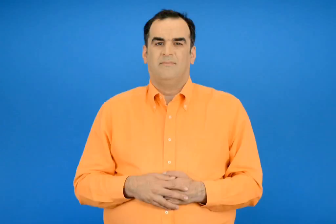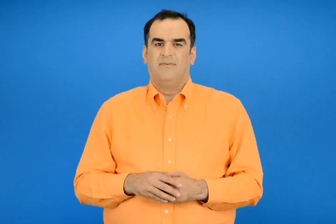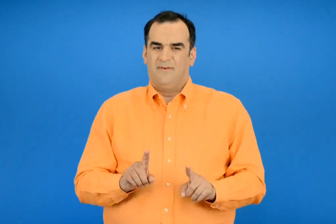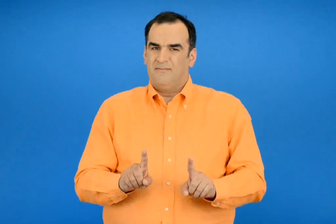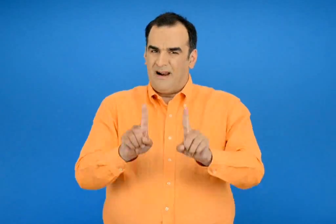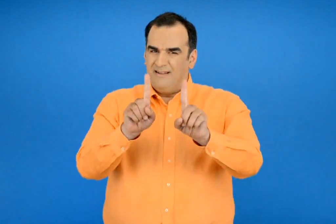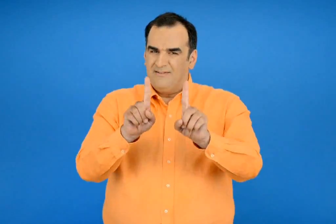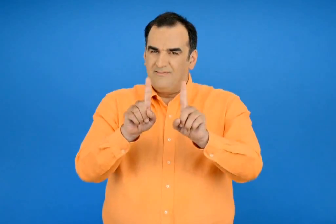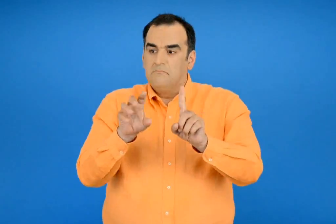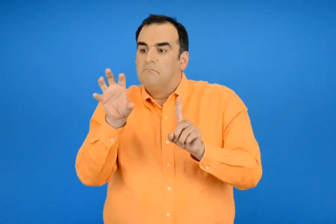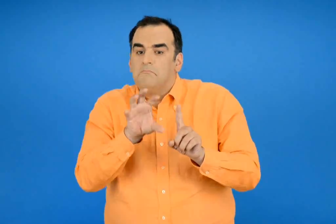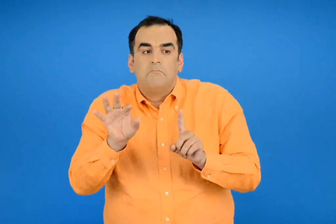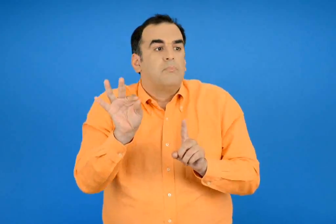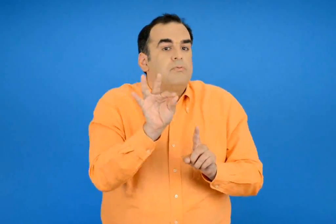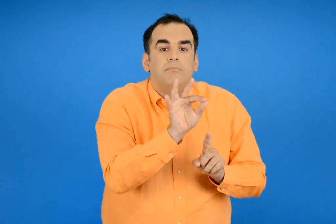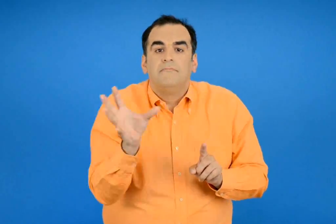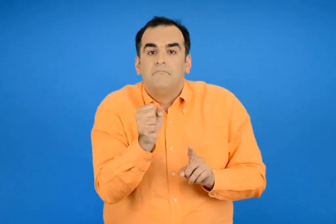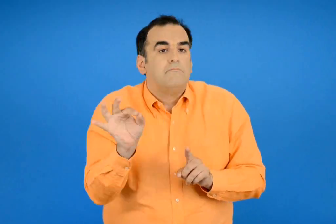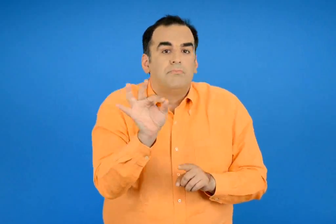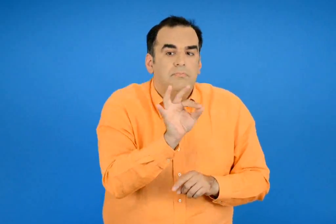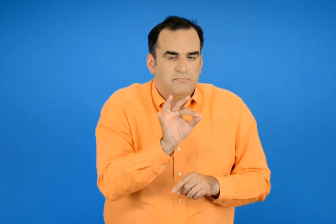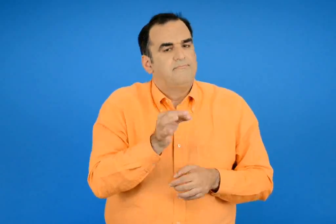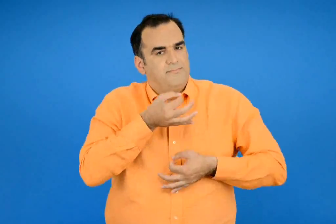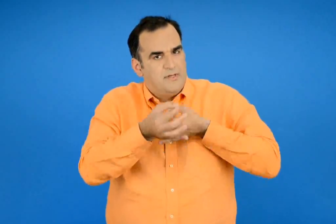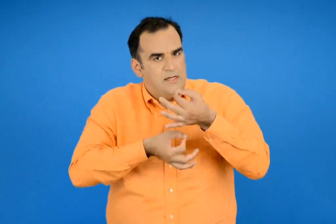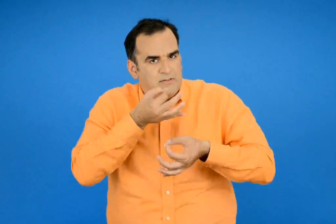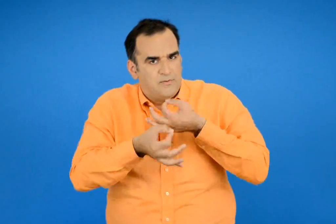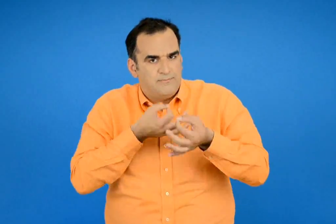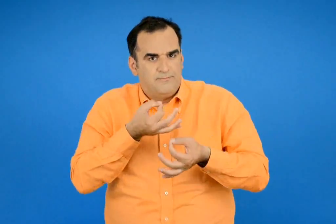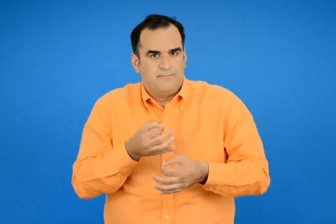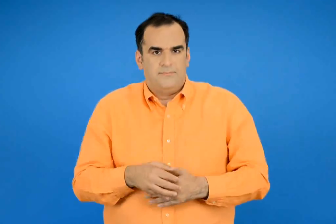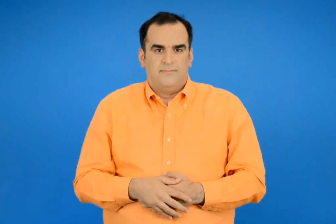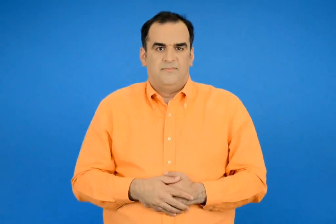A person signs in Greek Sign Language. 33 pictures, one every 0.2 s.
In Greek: που μπορούμε να βρούμε παράλληλες ευθείες ; εξηγώ
